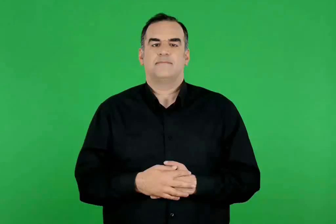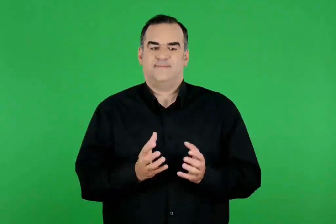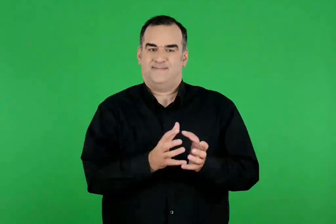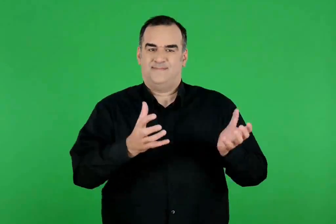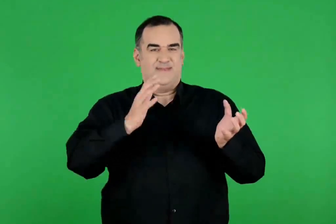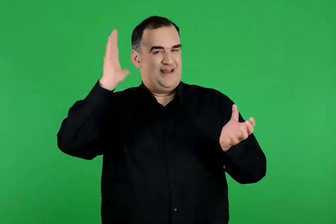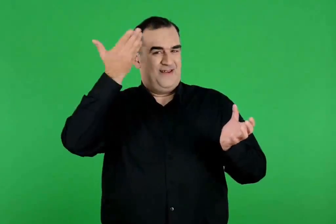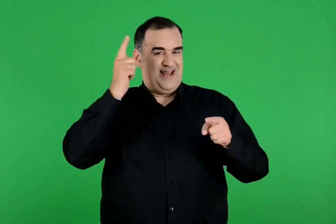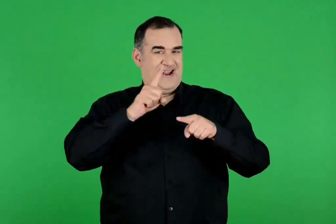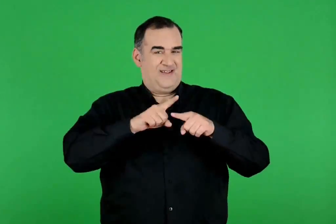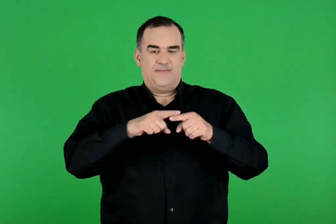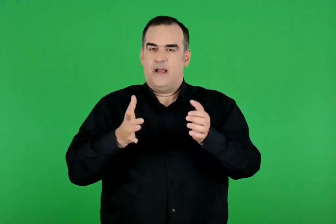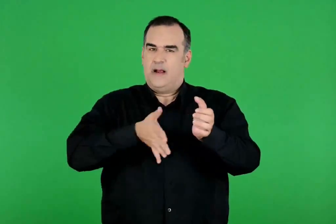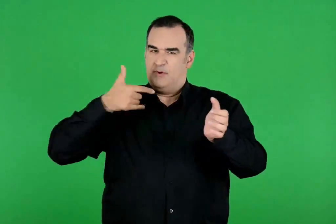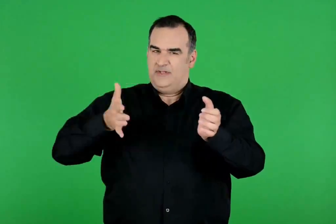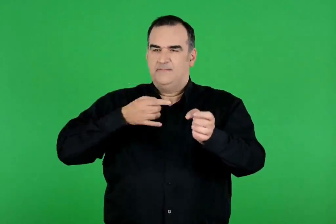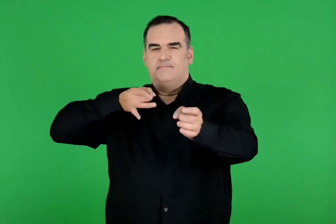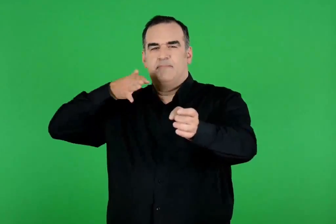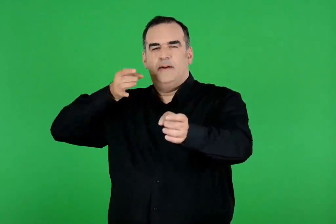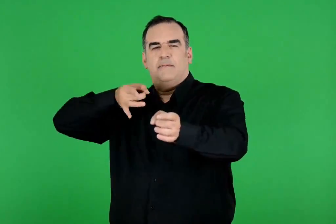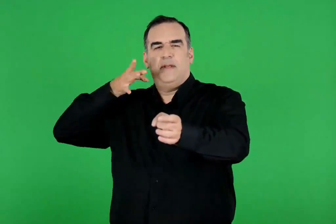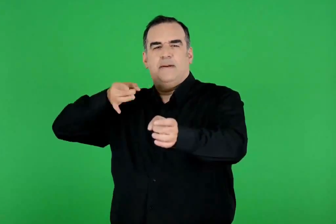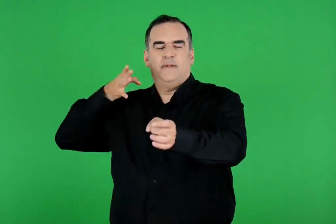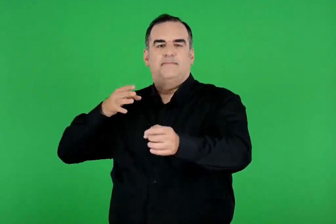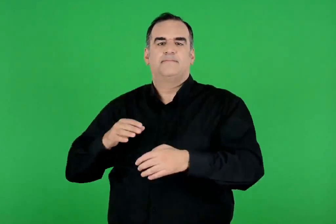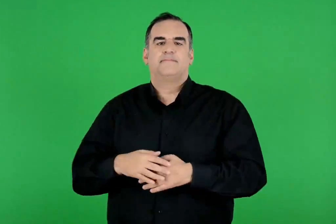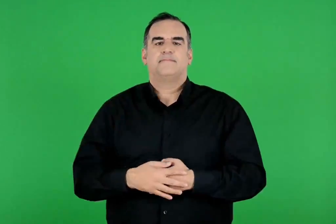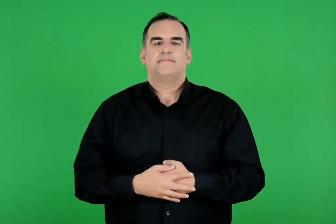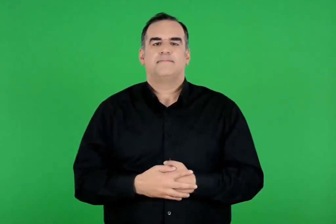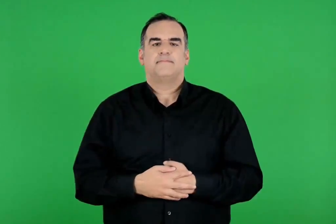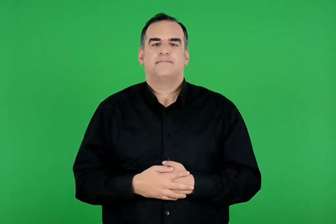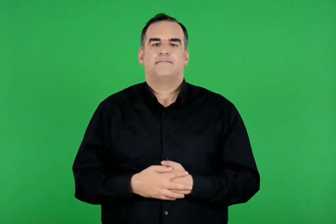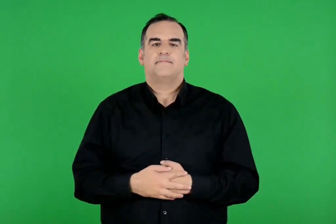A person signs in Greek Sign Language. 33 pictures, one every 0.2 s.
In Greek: ο απόλλωνας ρίχνει τα βέλη του. από αρχαίο ελληνικό αγγείο
